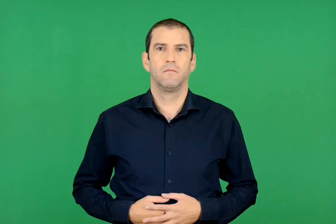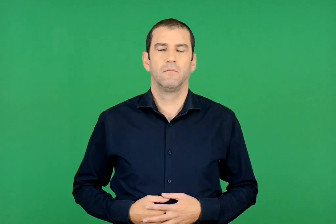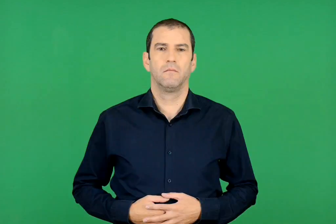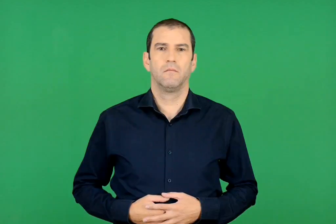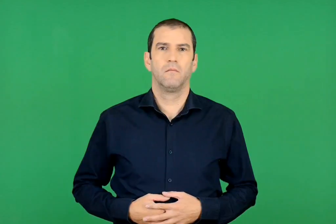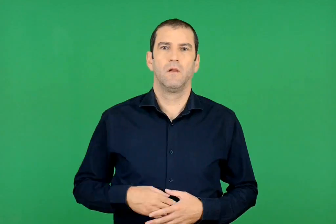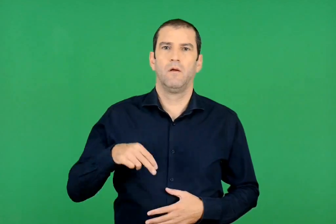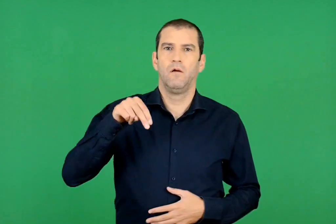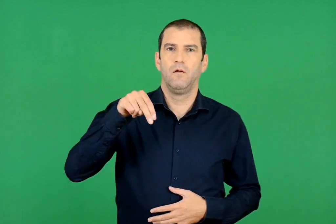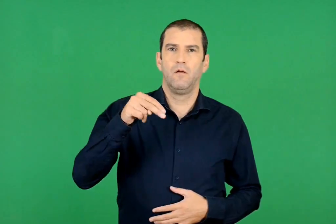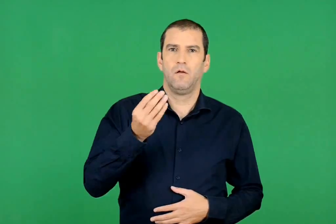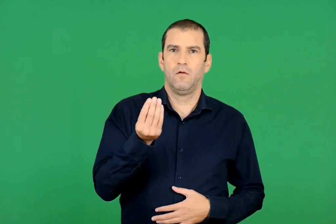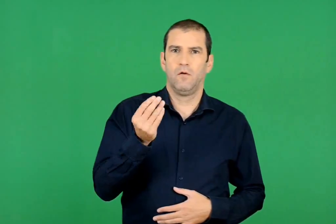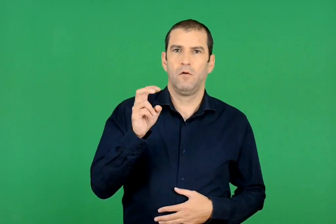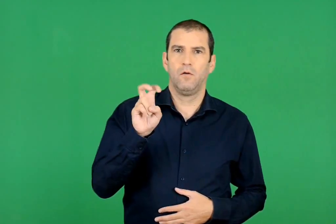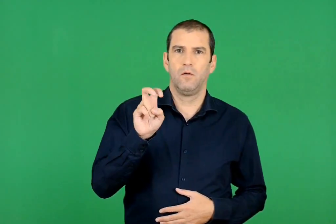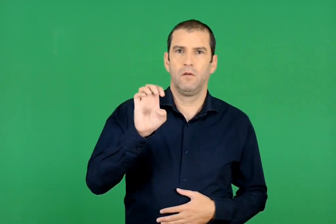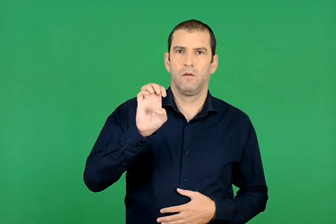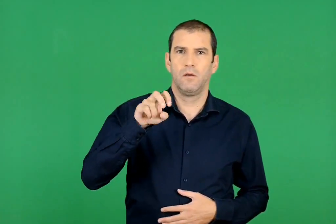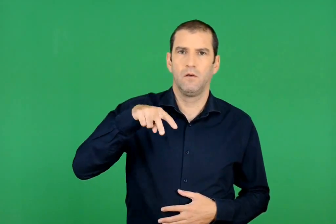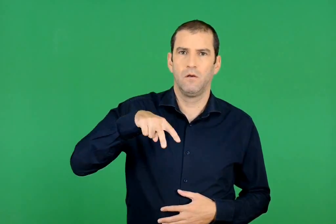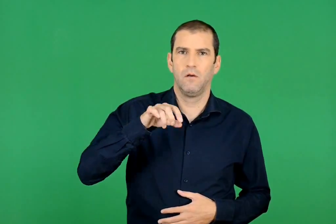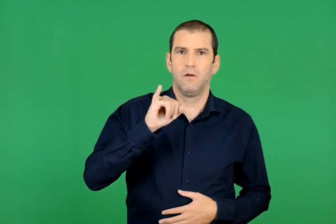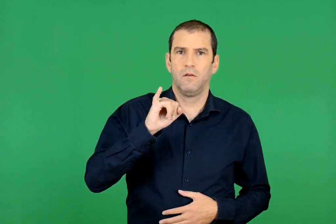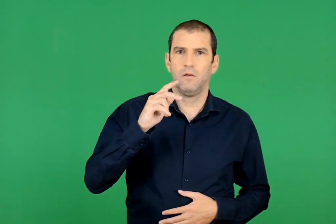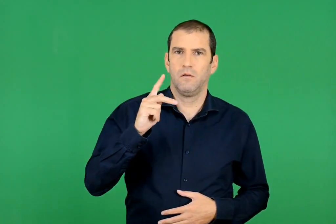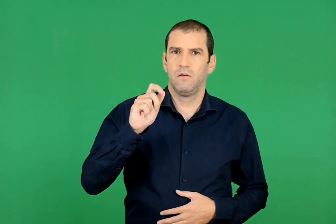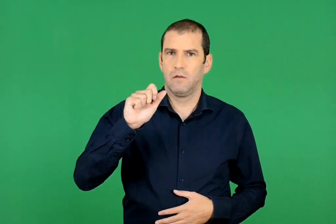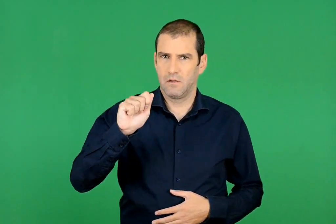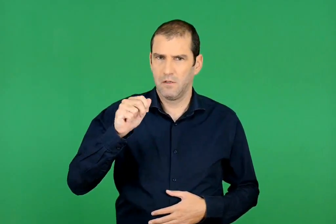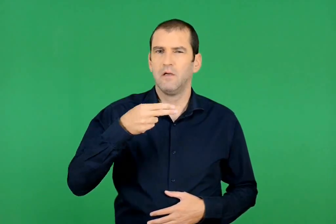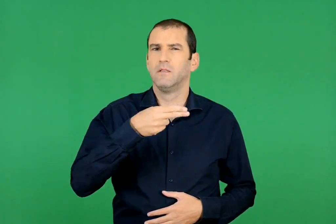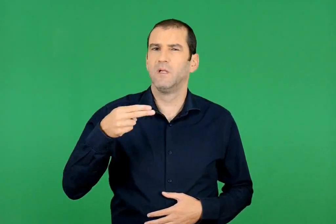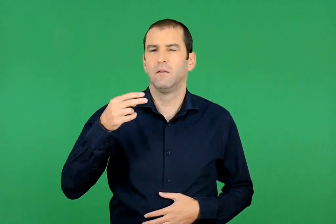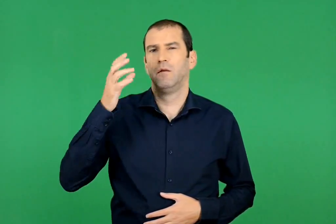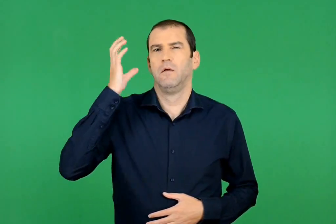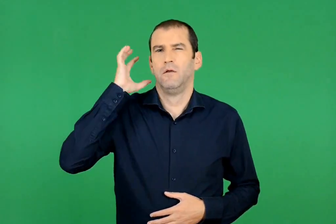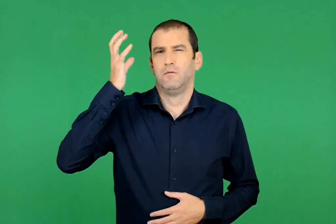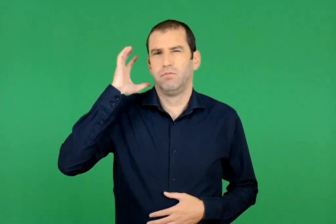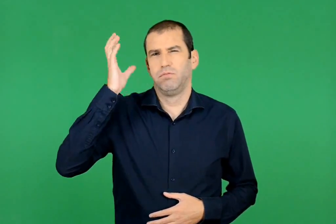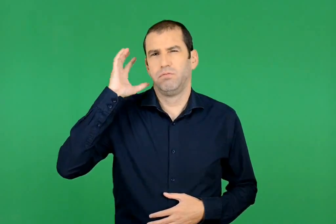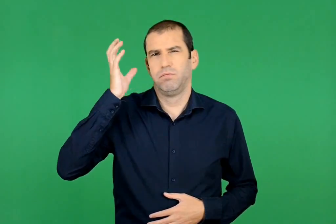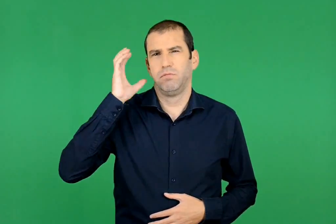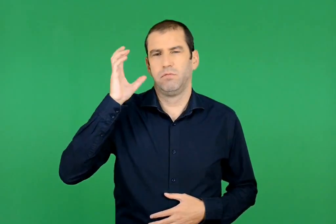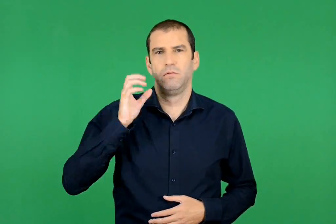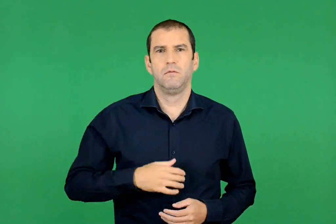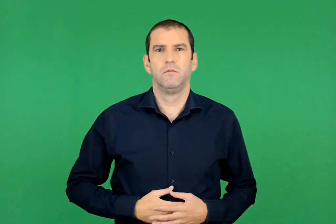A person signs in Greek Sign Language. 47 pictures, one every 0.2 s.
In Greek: νωχελικά βαριεστημένα
